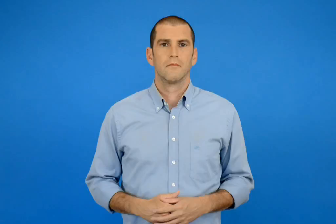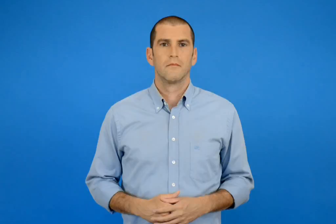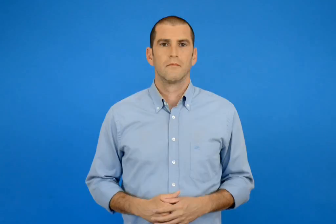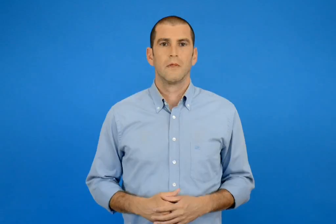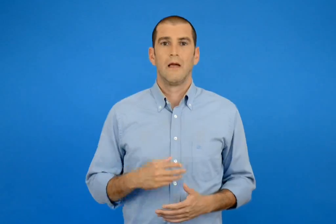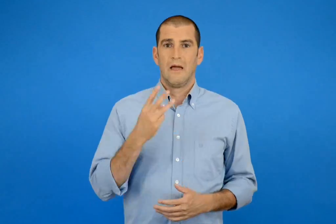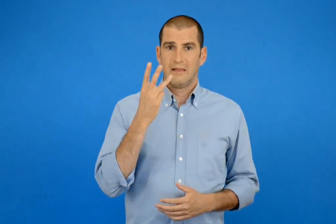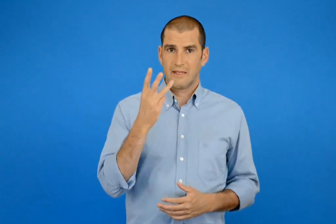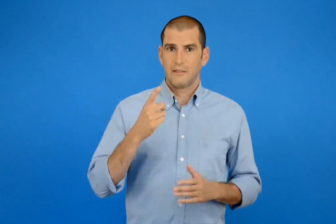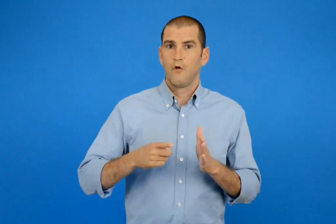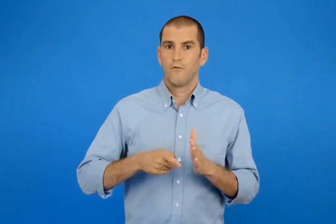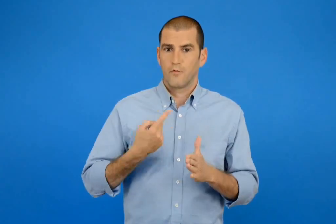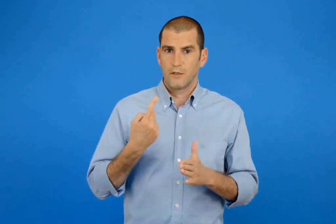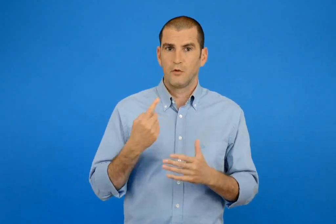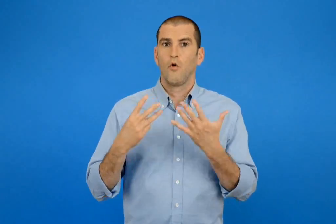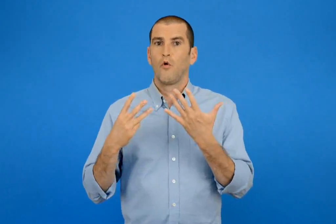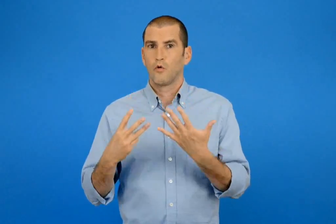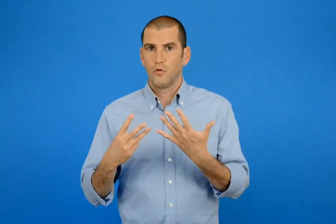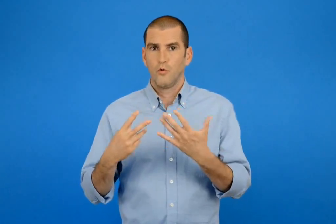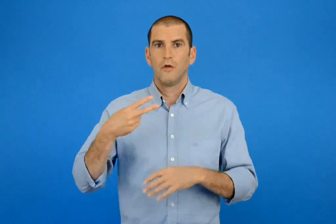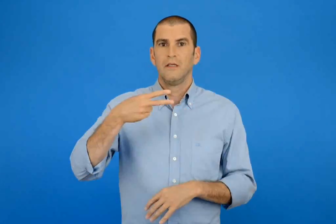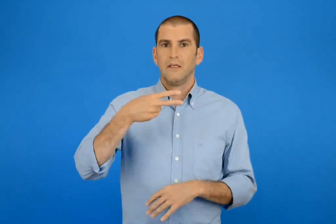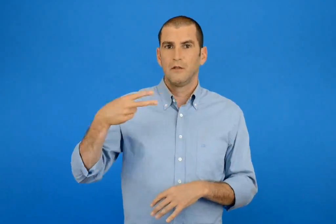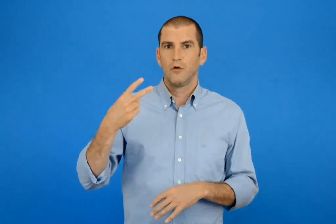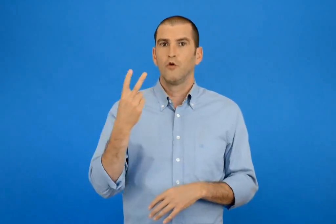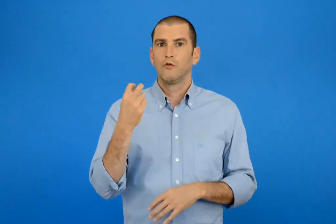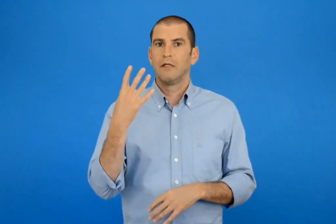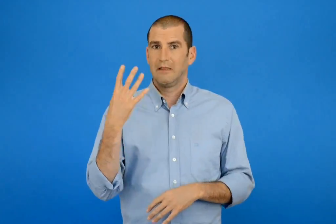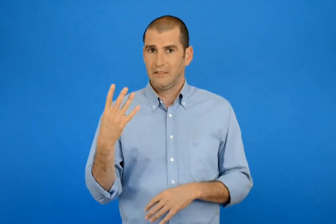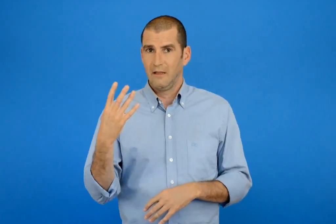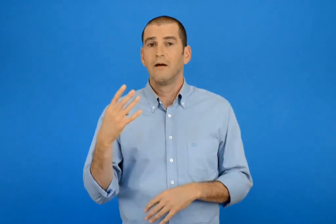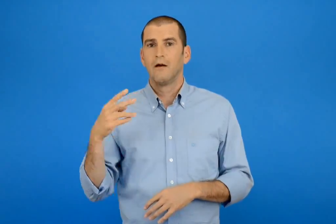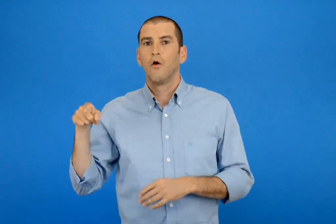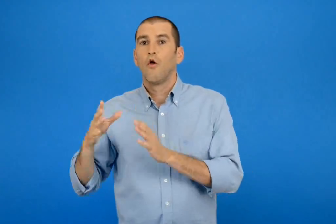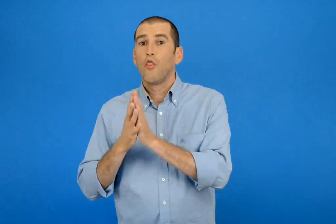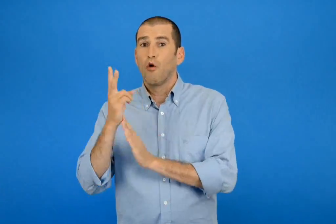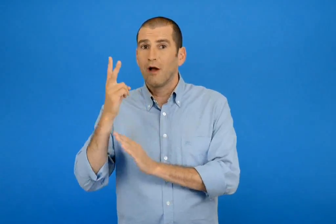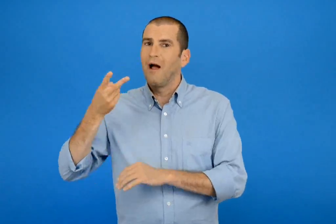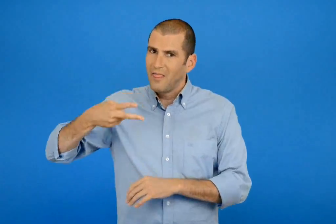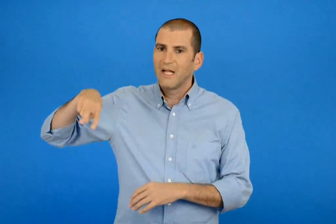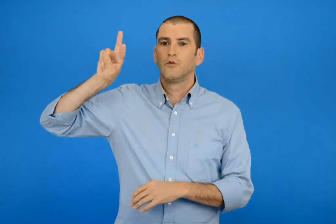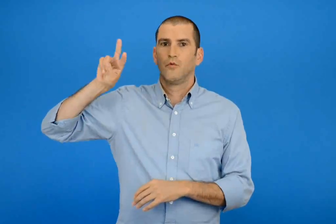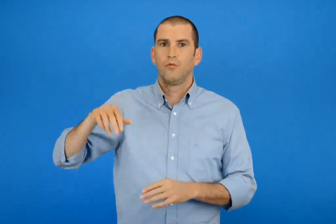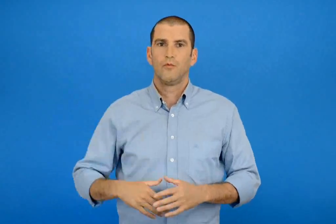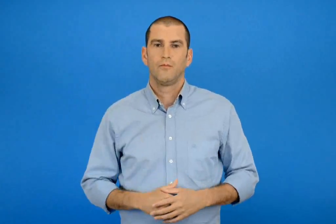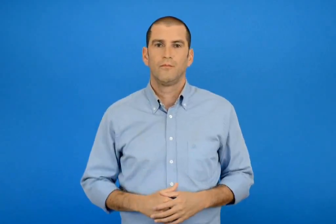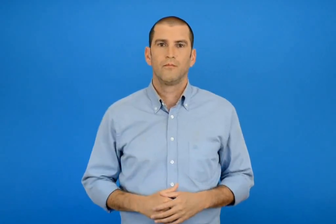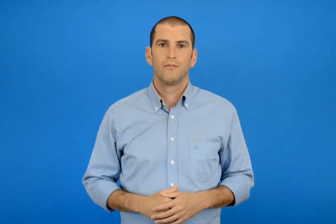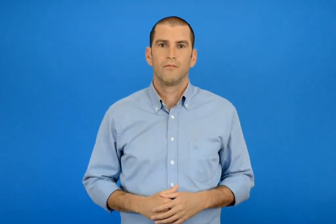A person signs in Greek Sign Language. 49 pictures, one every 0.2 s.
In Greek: 3 x 8 = 24 διπλάσιο του 12
